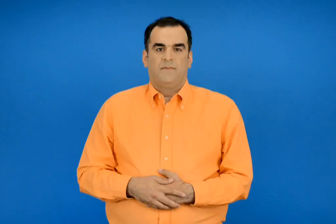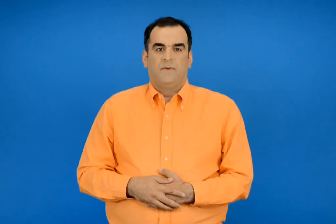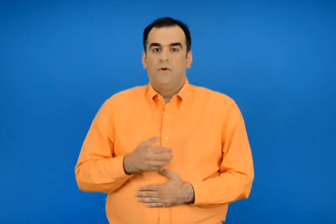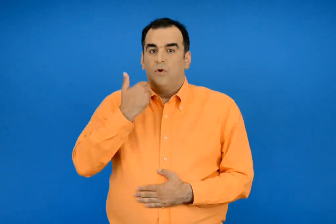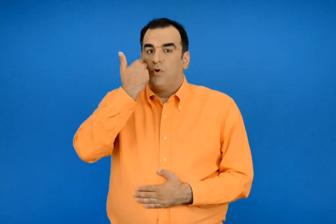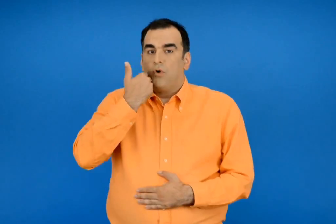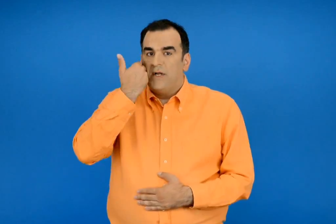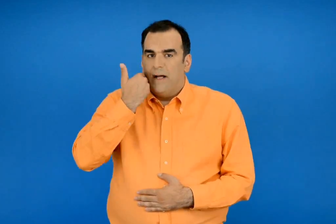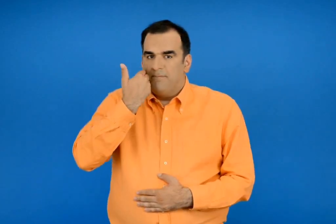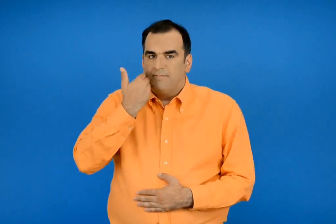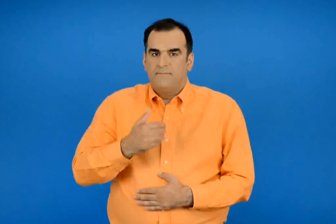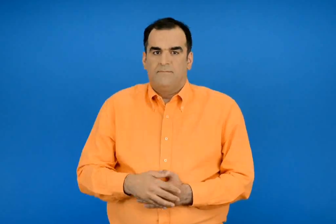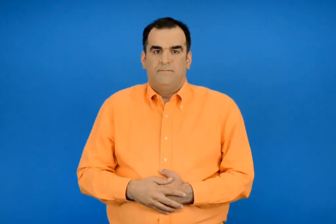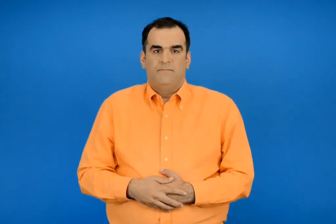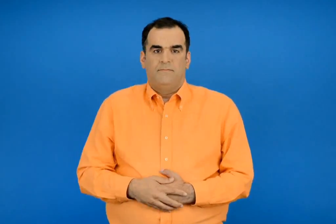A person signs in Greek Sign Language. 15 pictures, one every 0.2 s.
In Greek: τα κόκκινα
